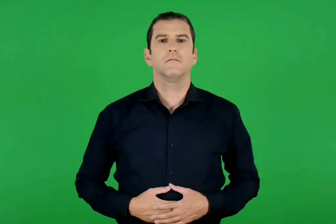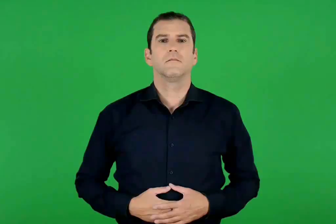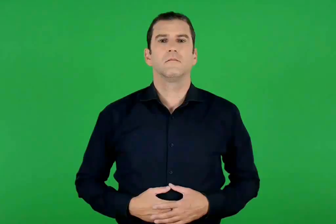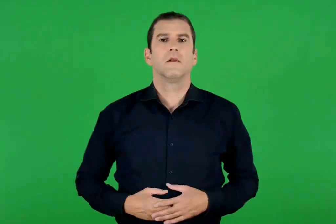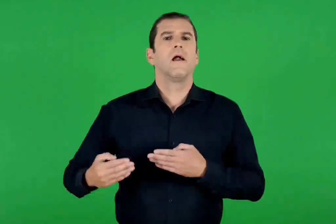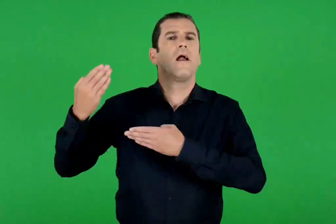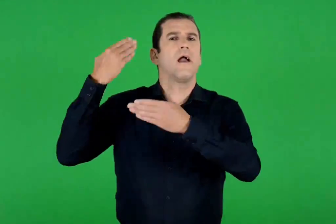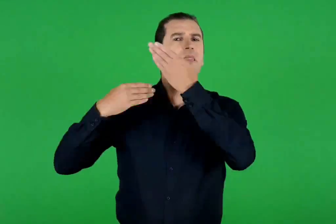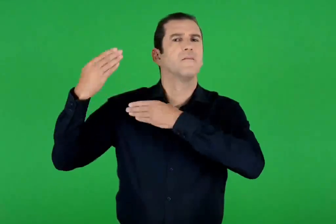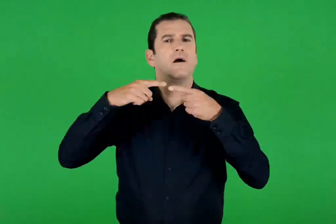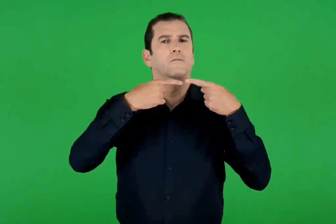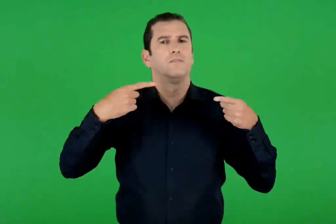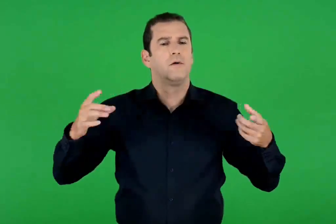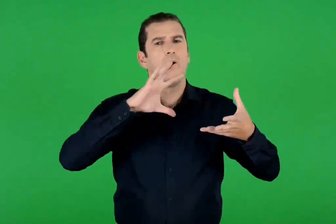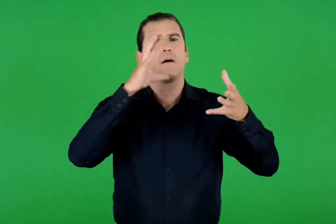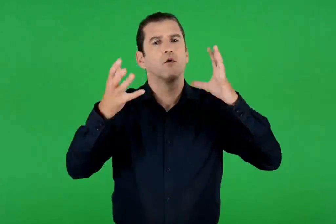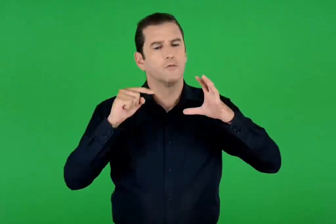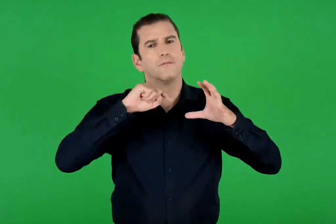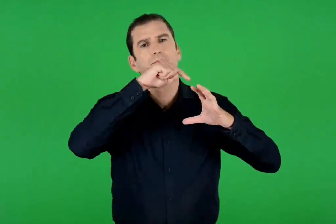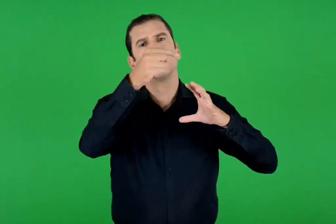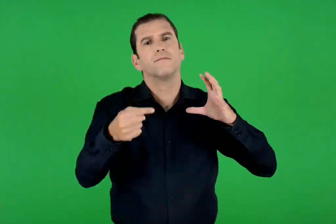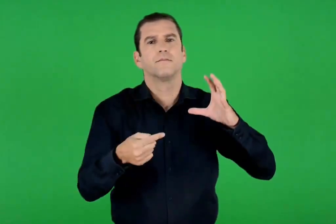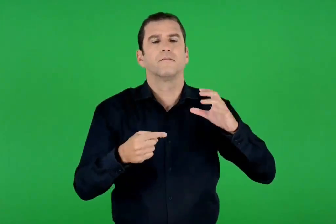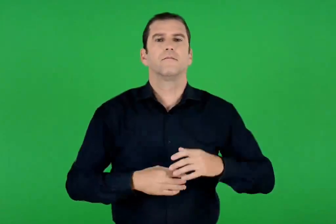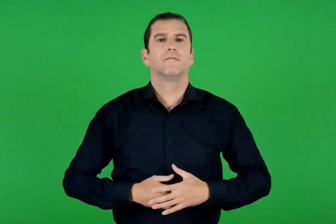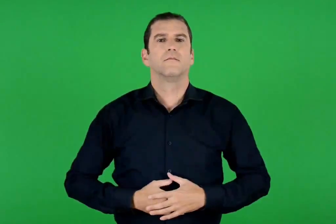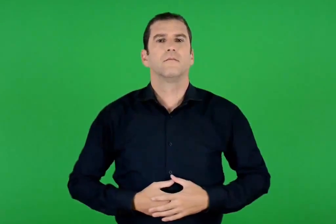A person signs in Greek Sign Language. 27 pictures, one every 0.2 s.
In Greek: έθιμα από όλο τον κόσμο
